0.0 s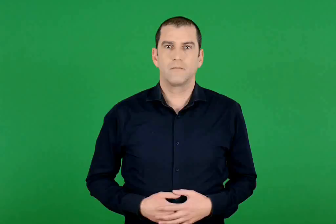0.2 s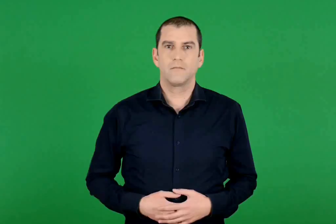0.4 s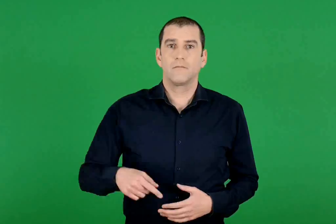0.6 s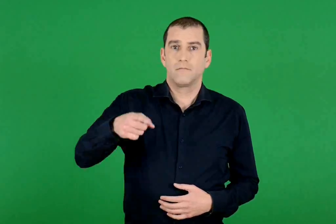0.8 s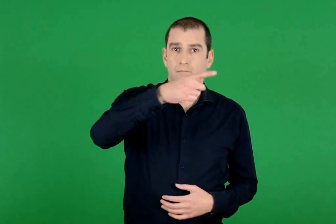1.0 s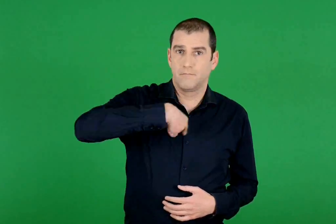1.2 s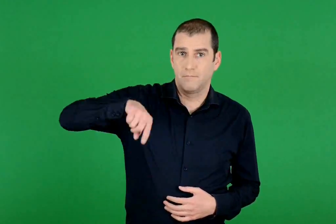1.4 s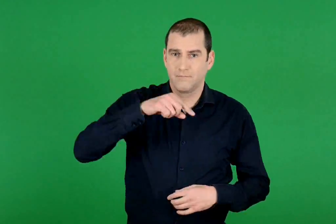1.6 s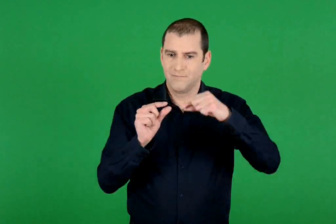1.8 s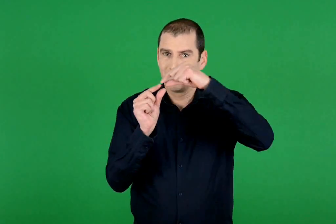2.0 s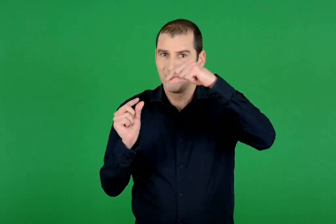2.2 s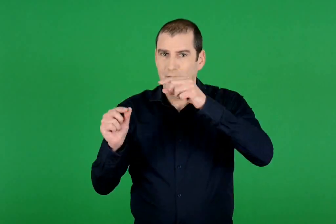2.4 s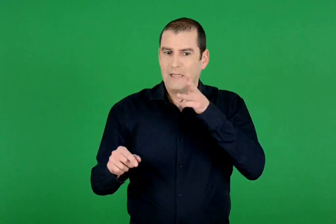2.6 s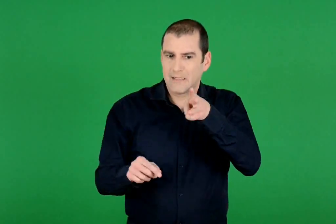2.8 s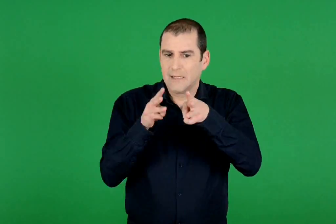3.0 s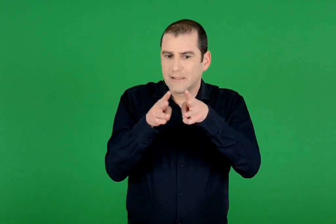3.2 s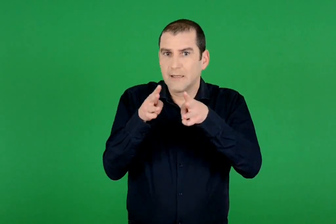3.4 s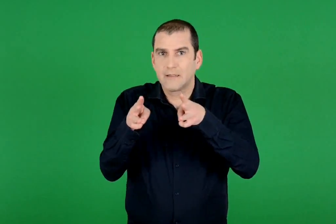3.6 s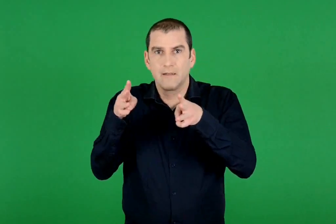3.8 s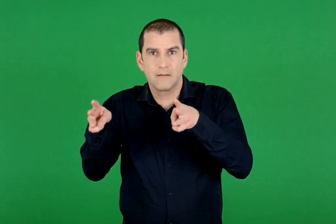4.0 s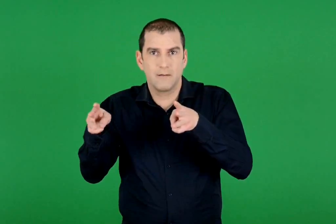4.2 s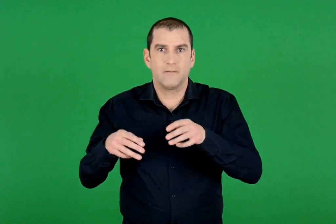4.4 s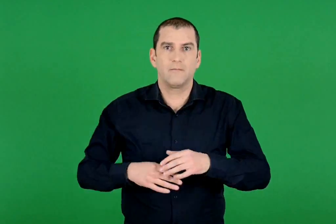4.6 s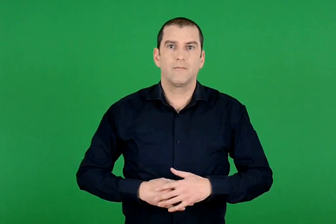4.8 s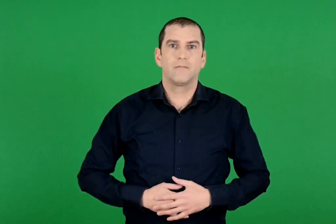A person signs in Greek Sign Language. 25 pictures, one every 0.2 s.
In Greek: παίρνουμε ομάδες των 3
